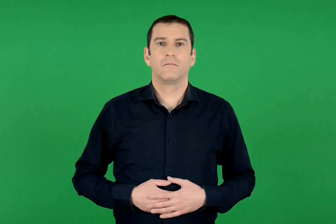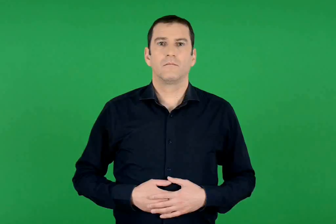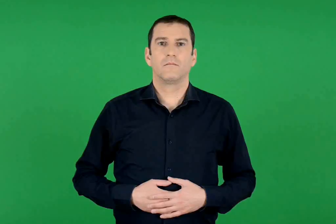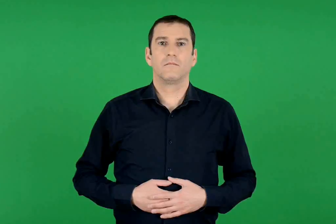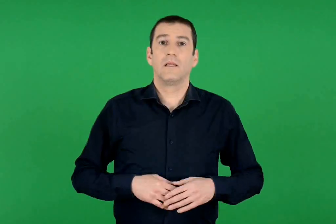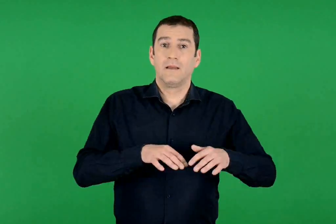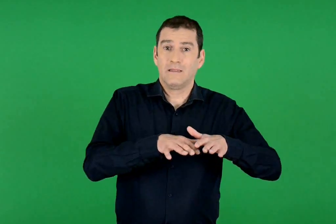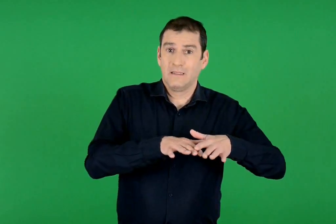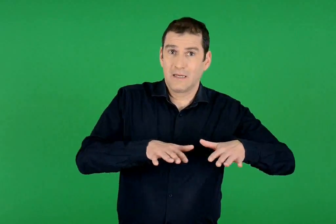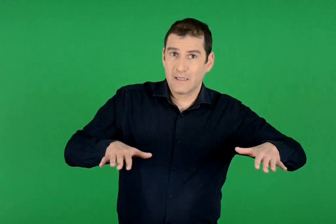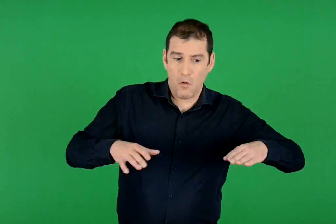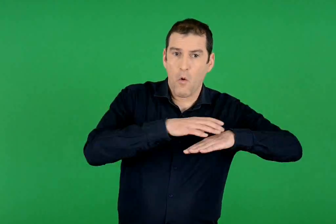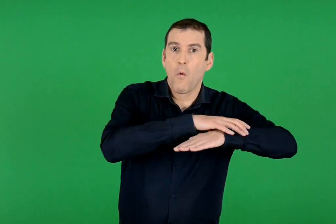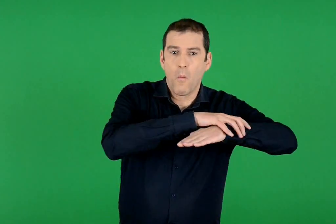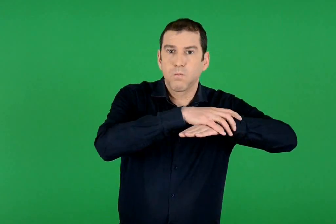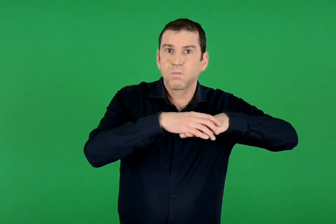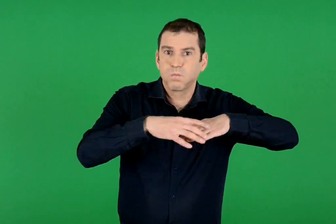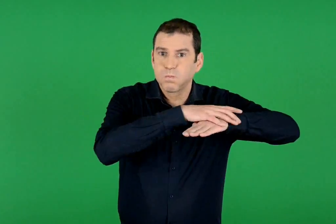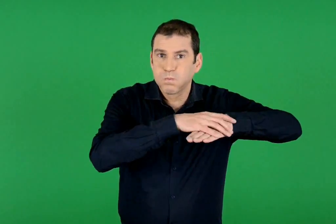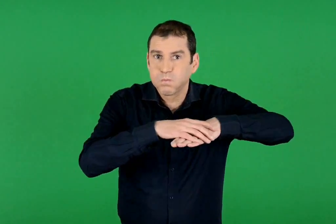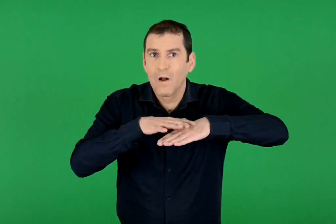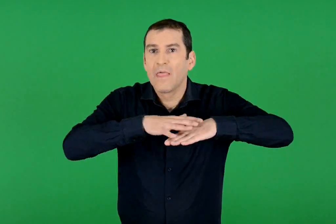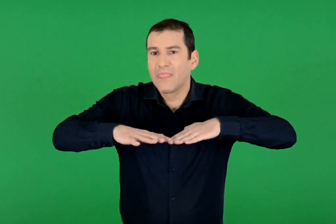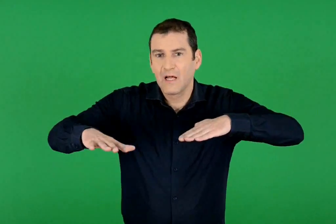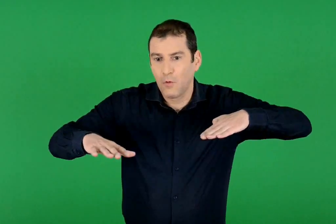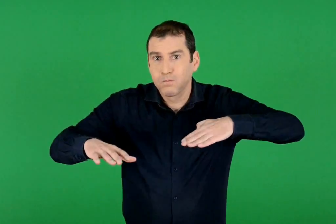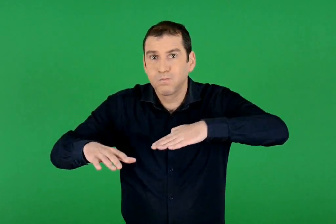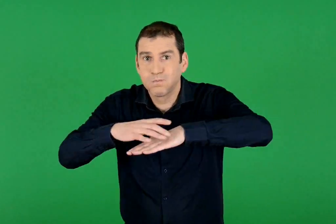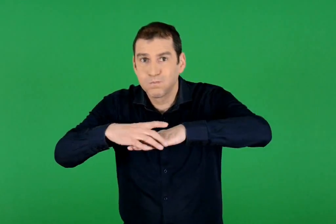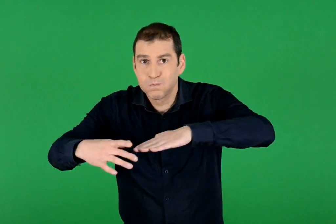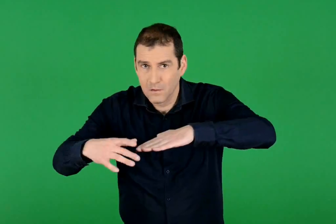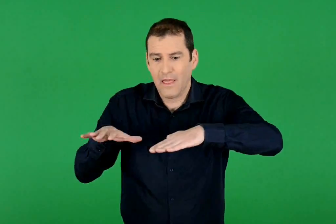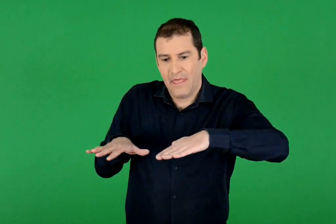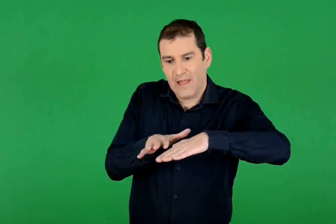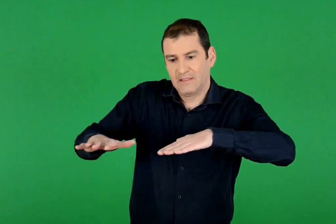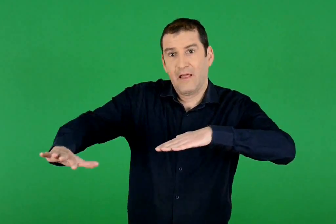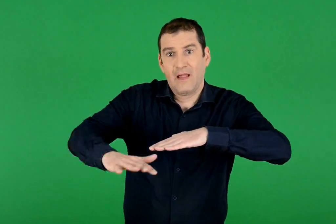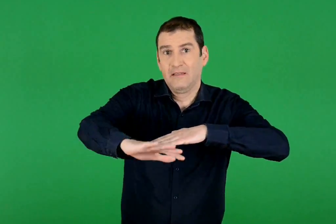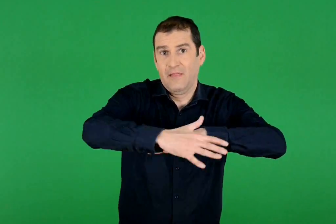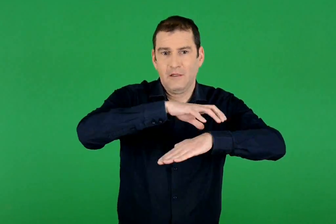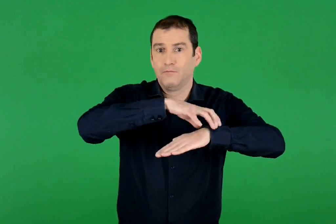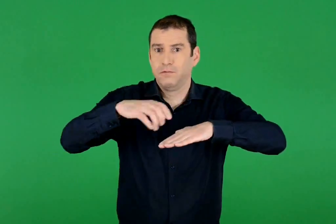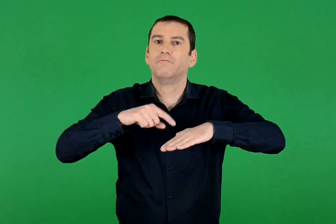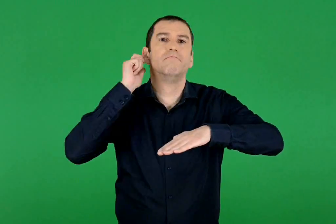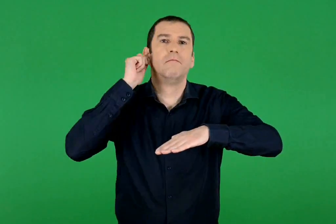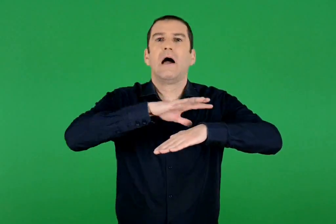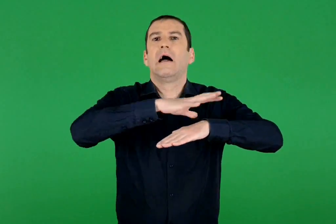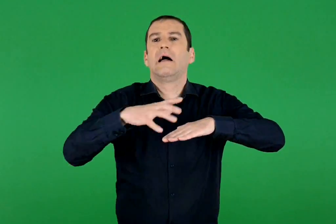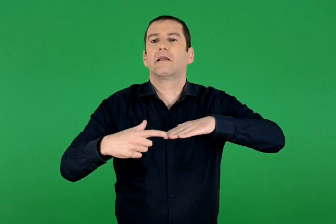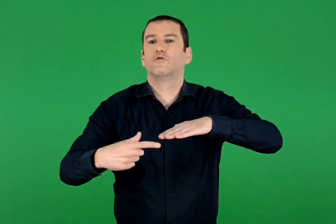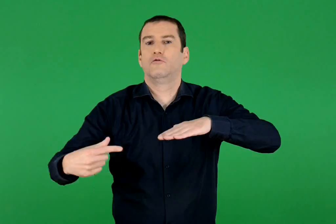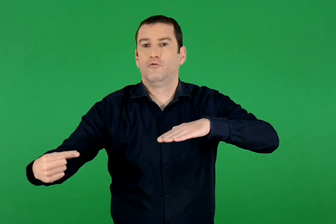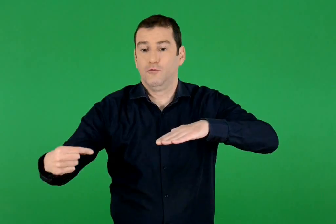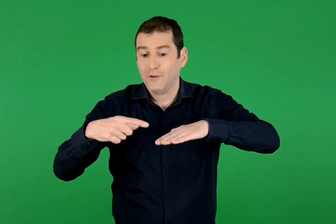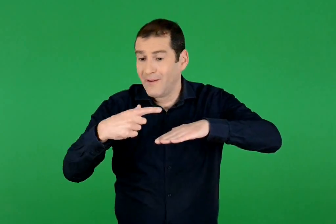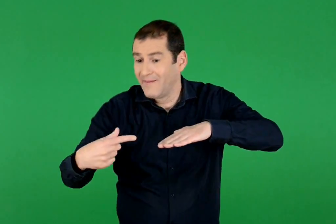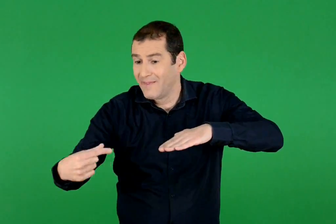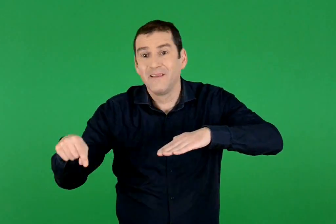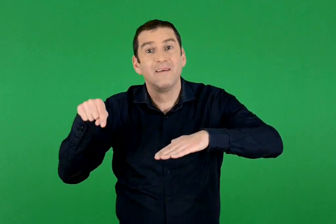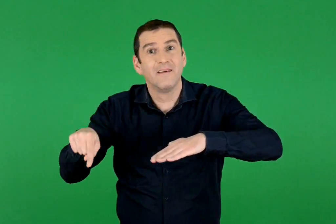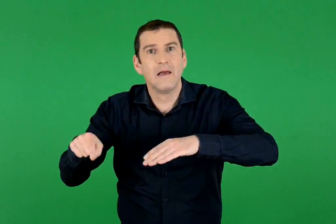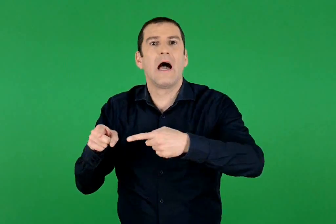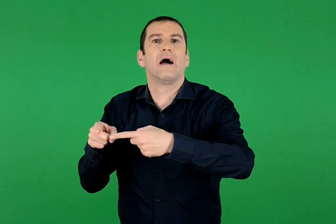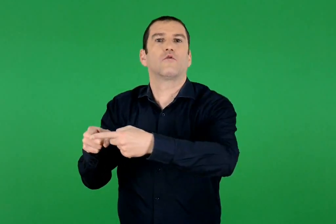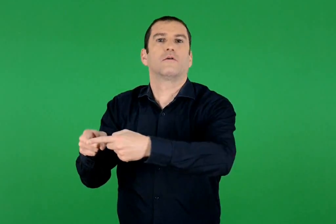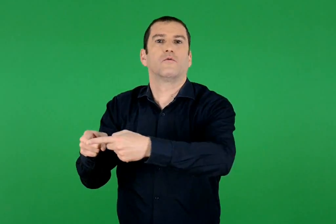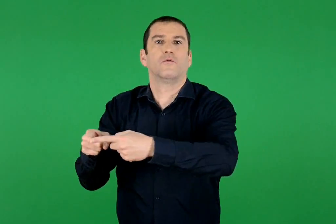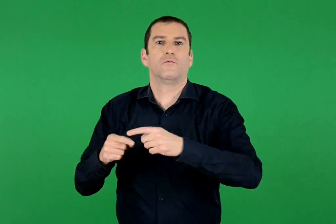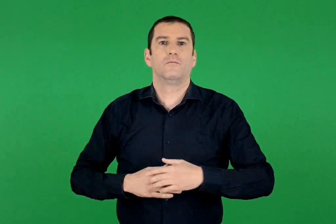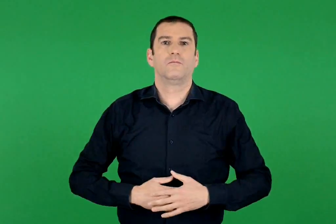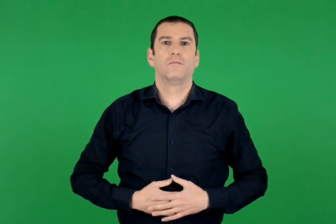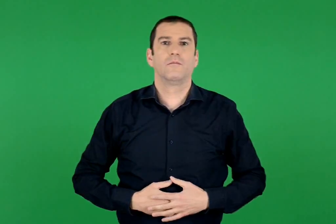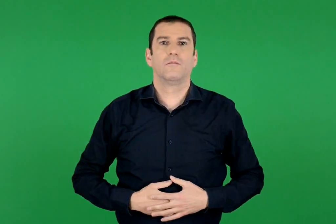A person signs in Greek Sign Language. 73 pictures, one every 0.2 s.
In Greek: ένα μεγάλο κομμάτι της στεριάς που μπαίνει μέσα στη θάλασσα και βρέχεται από τα υπόλοιπα τρία μέρη λέγεται χερσόνησος. η άκρη της χερσονήσου είναι το ακρωτήριο
